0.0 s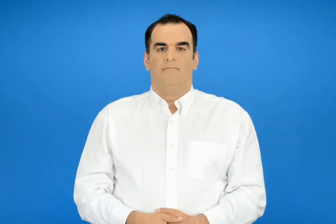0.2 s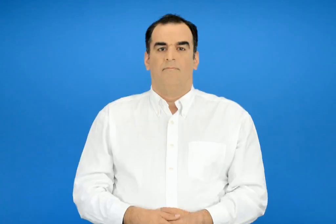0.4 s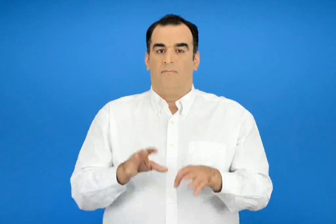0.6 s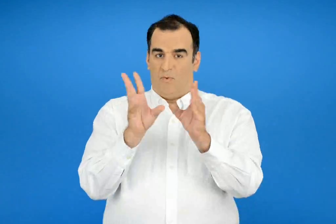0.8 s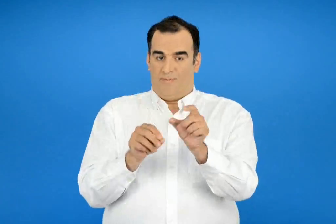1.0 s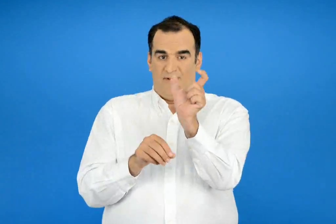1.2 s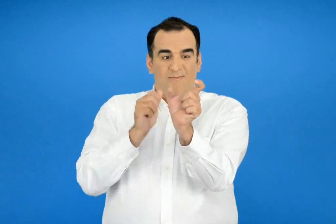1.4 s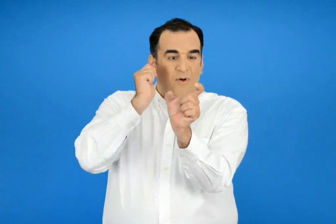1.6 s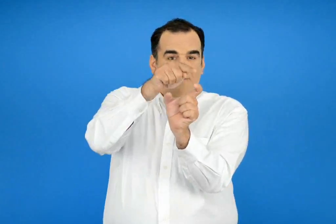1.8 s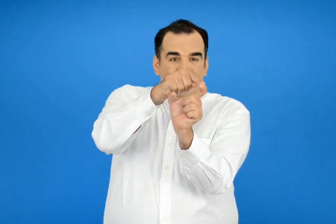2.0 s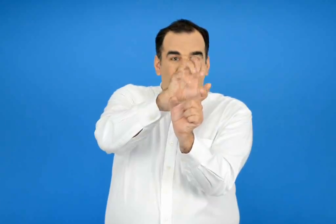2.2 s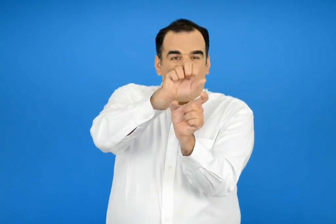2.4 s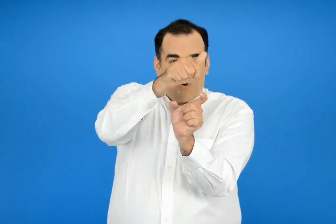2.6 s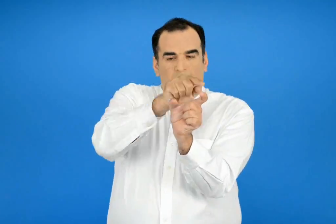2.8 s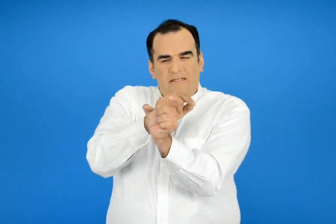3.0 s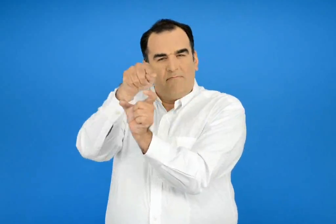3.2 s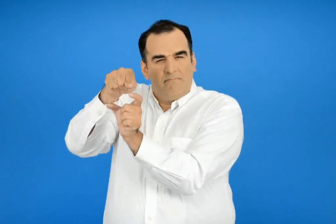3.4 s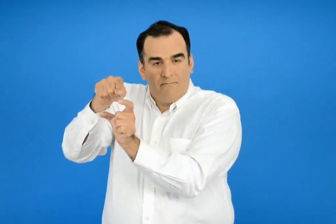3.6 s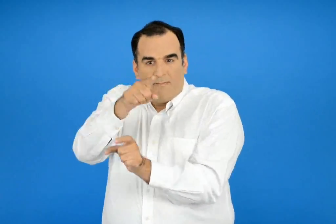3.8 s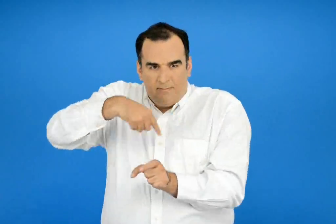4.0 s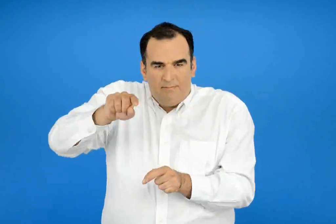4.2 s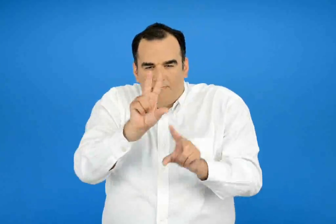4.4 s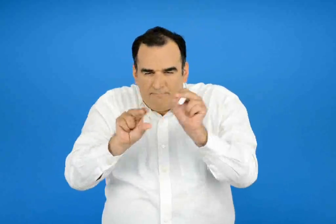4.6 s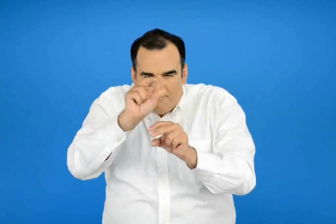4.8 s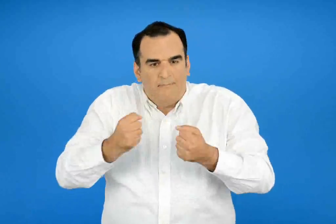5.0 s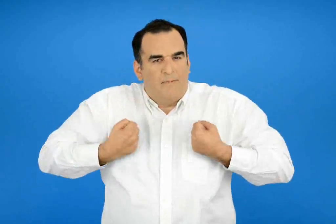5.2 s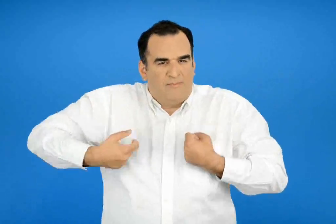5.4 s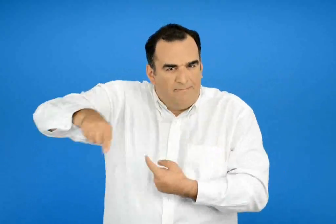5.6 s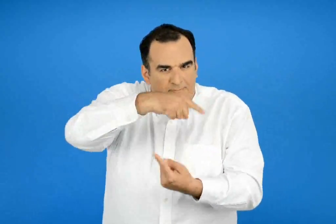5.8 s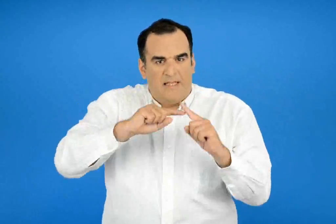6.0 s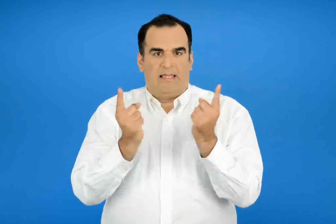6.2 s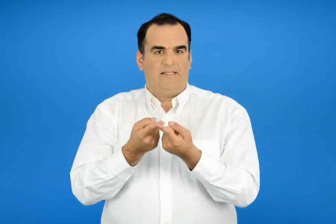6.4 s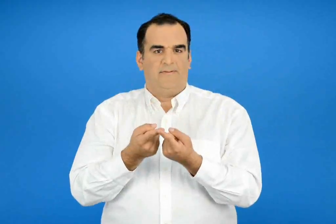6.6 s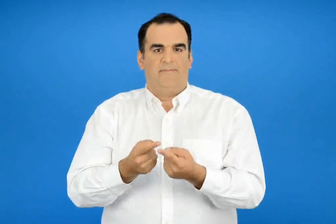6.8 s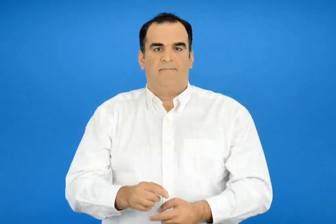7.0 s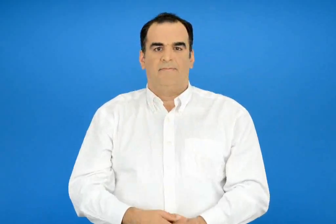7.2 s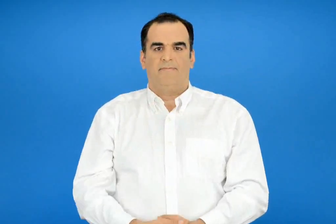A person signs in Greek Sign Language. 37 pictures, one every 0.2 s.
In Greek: μπορούμε να παίξουμε με τα ακρωνύμια στην τάξη
